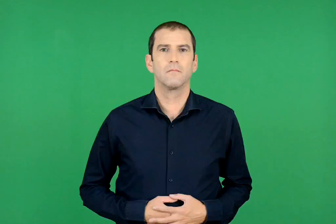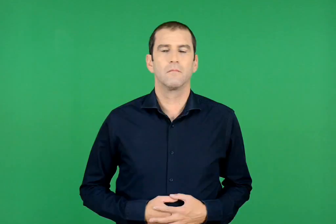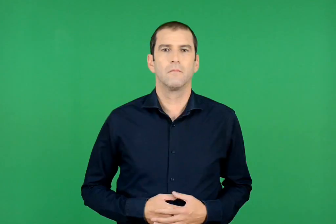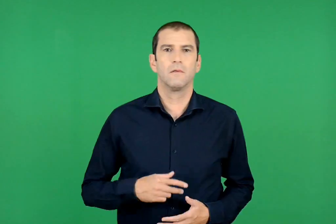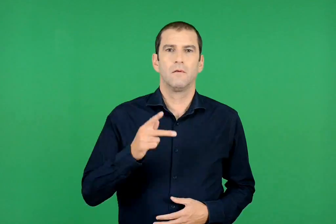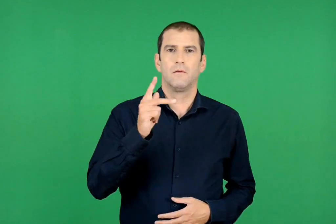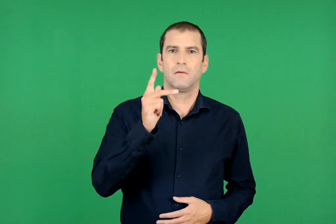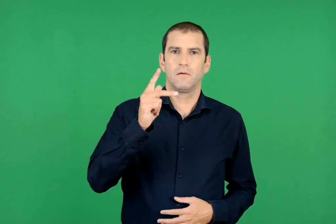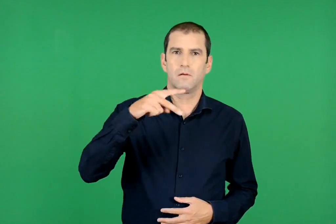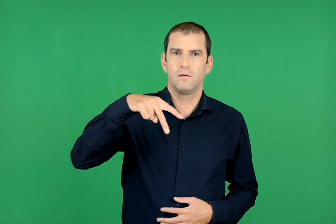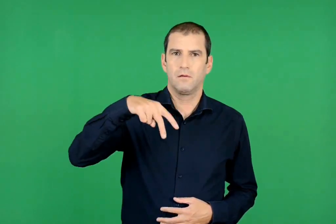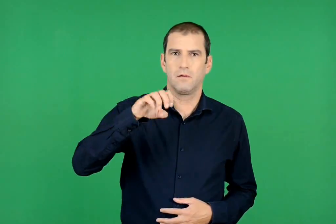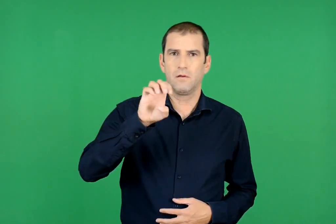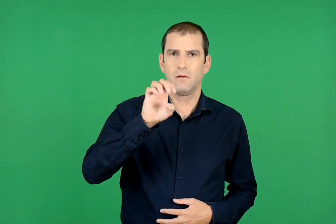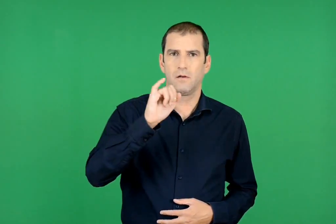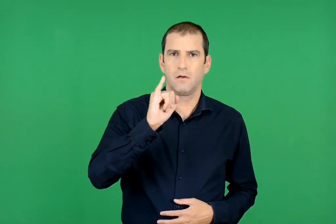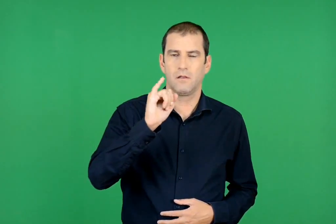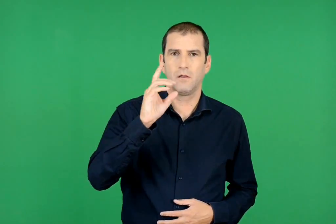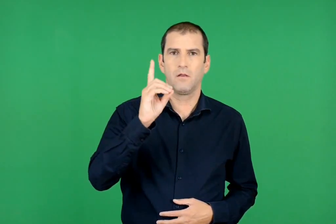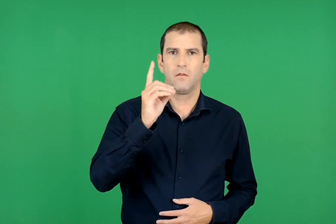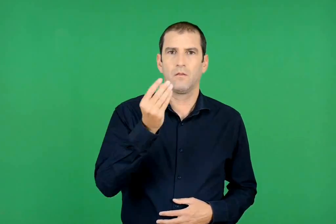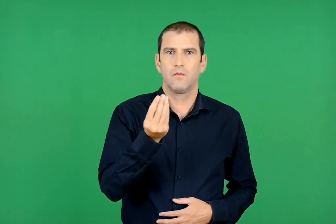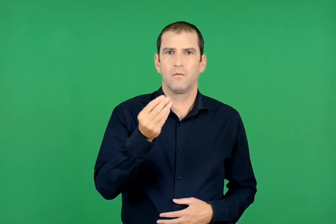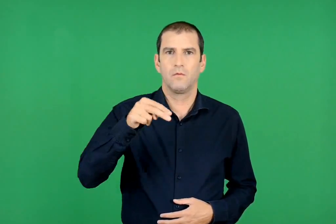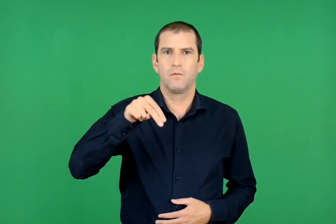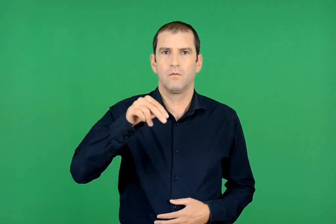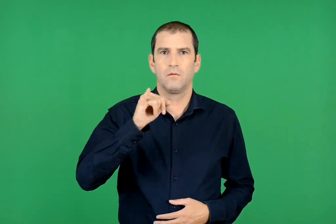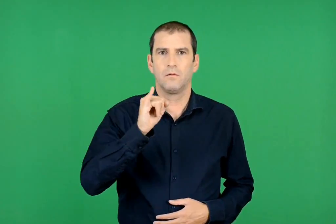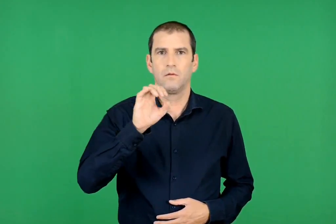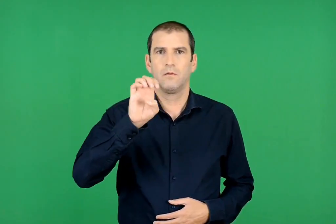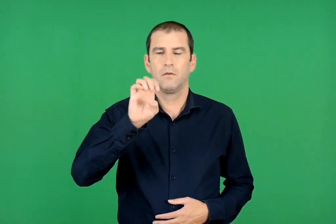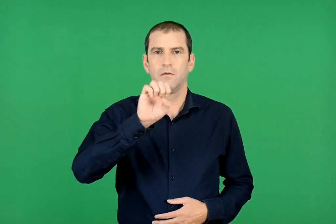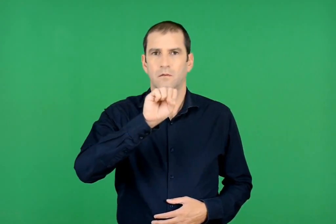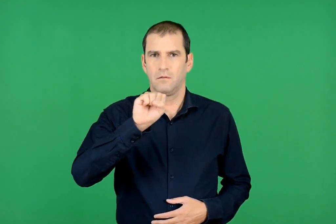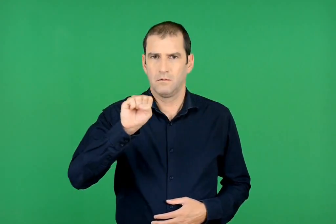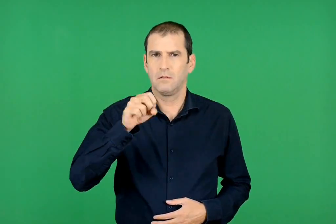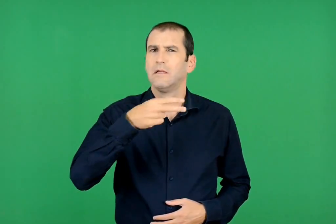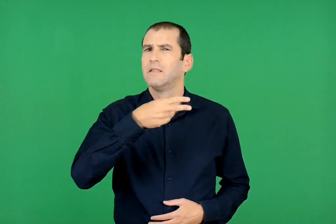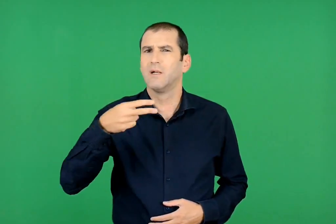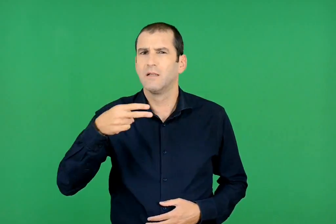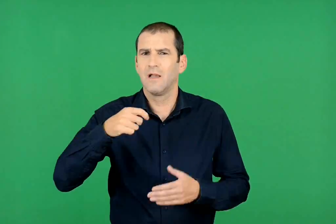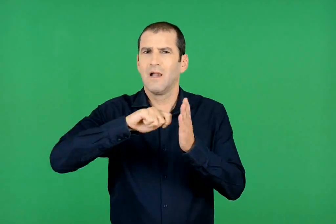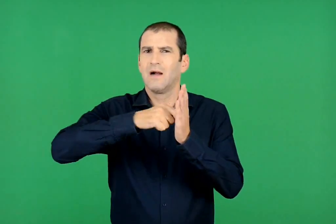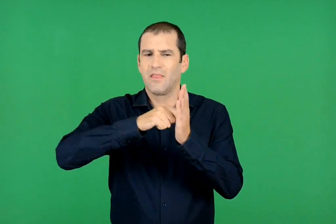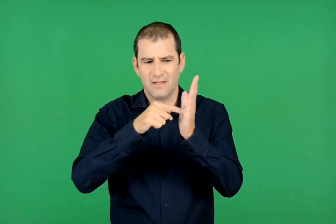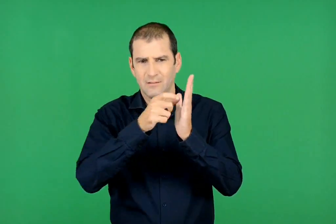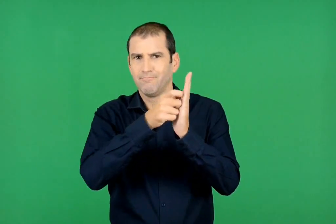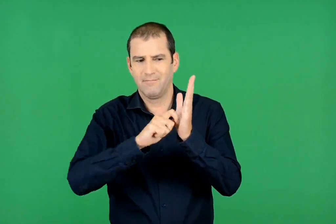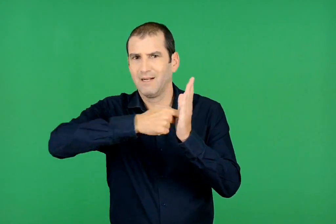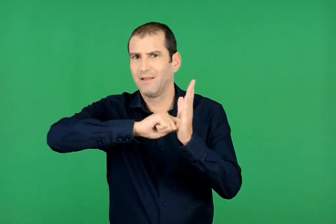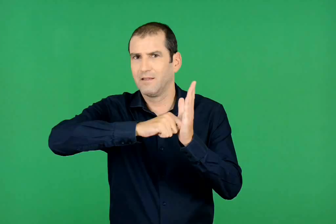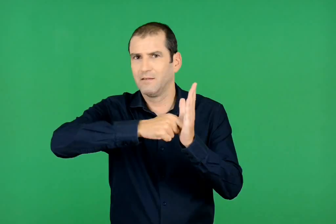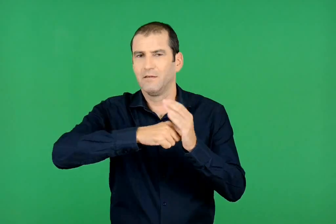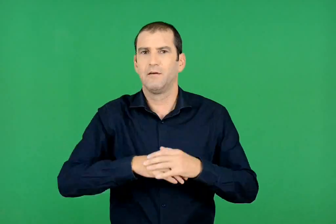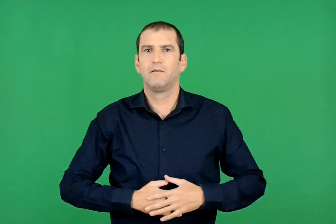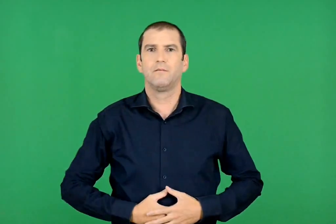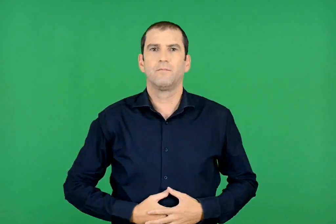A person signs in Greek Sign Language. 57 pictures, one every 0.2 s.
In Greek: κλειδωνιές κλειδαριές
